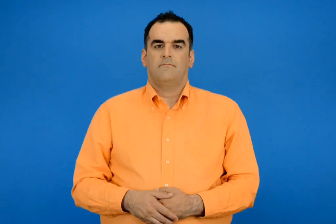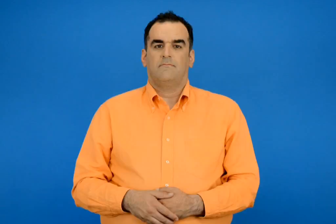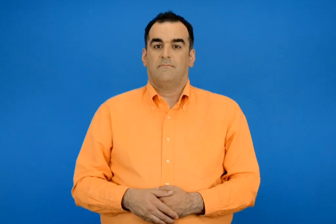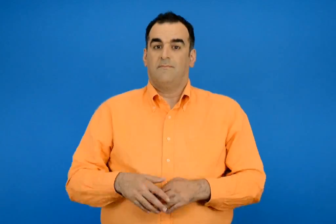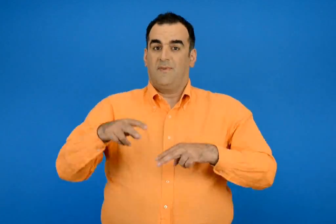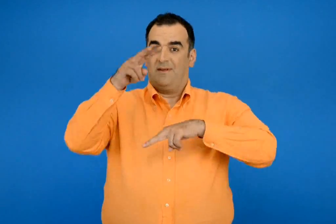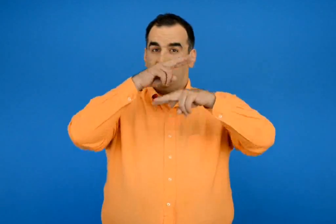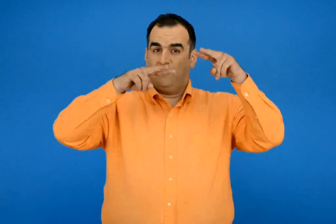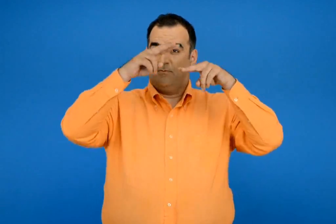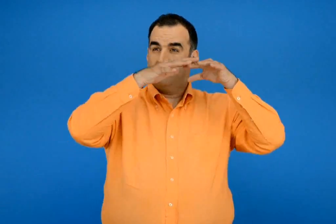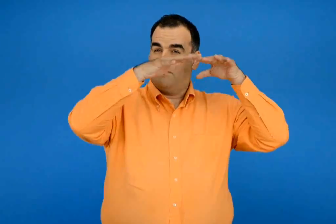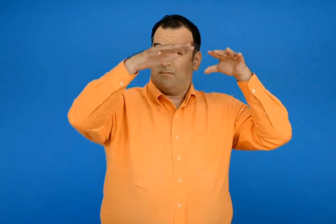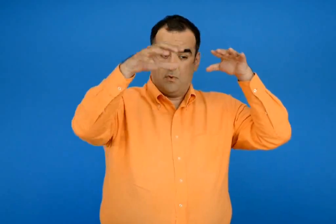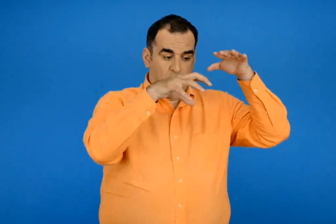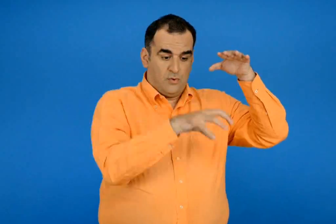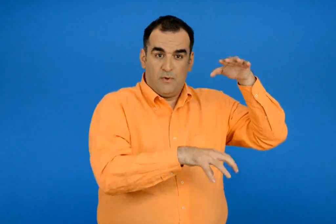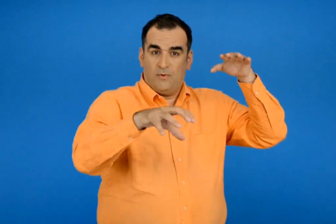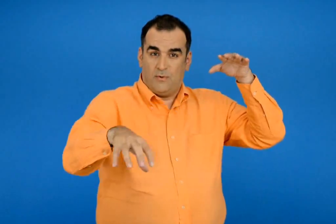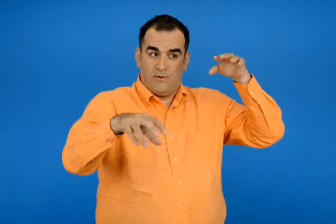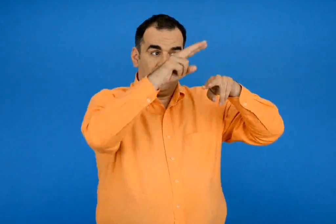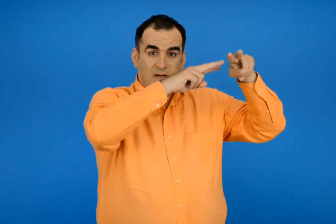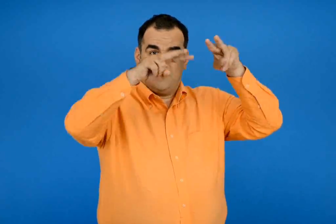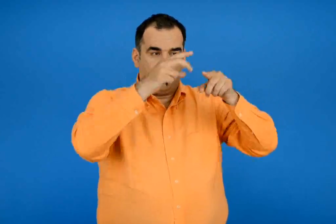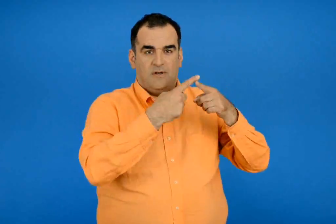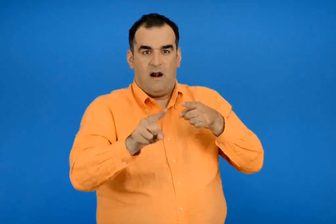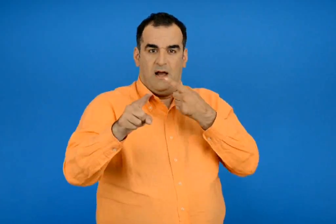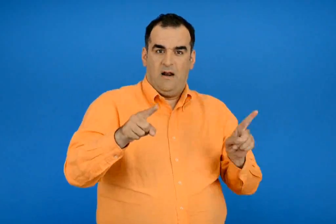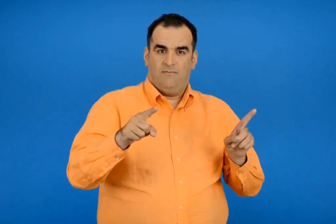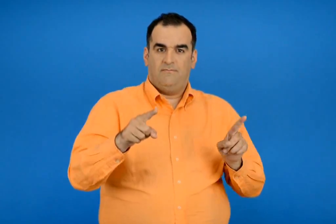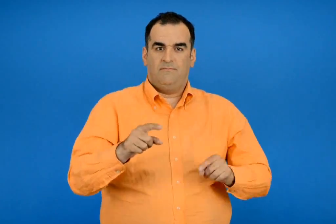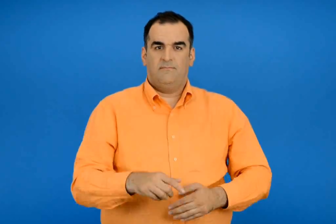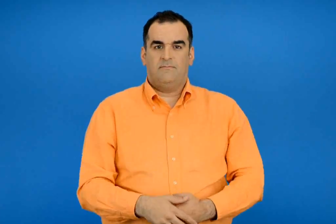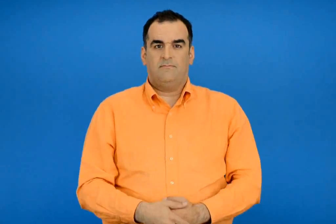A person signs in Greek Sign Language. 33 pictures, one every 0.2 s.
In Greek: ο καιρός την ίδια μέρα είναι διαφορετικός από τόπο σε τόπο
